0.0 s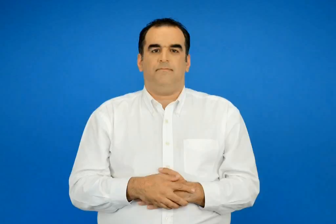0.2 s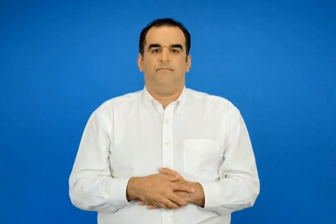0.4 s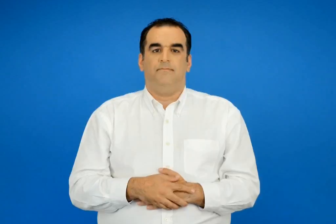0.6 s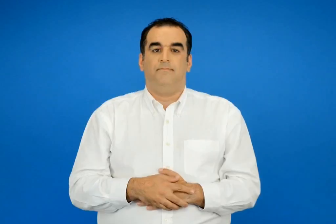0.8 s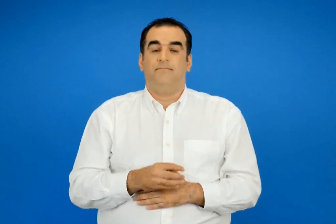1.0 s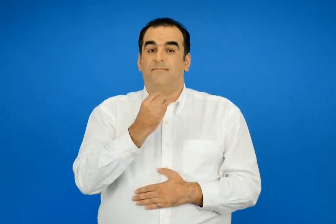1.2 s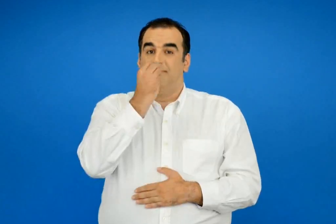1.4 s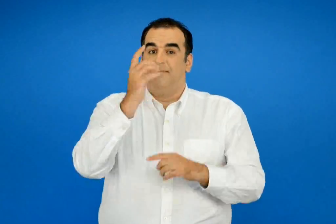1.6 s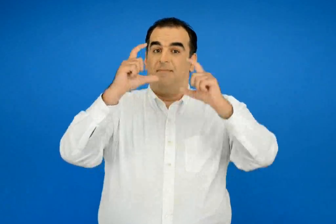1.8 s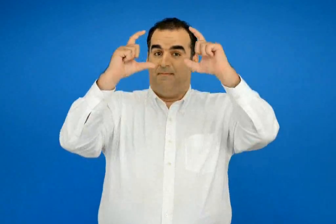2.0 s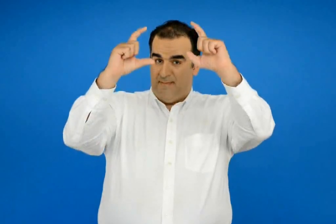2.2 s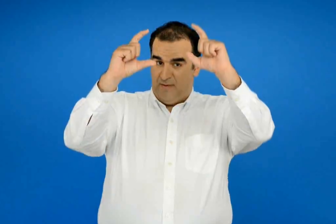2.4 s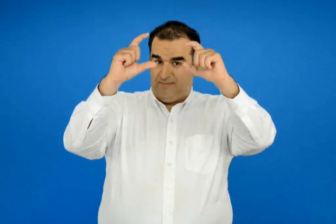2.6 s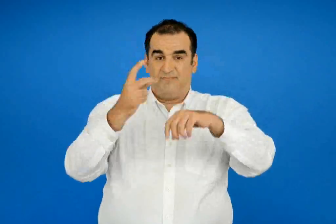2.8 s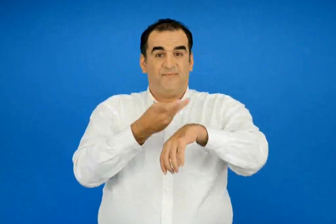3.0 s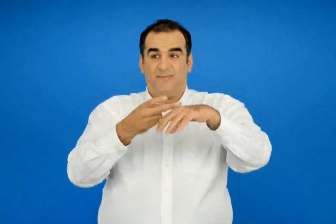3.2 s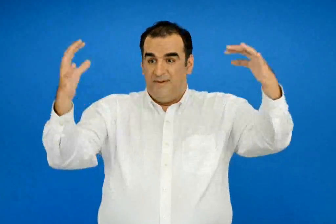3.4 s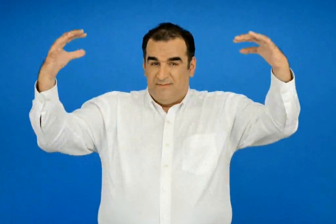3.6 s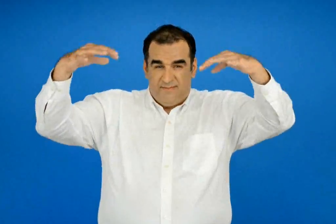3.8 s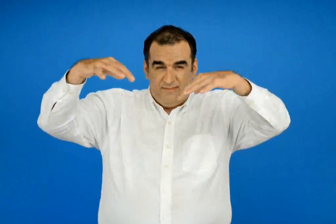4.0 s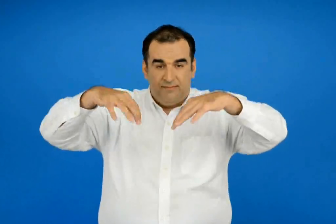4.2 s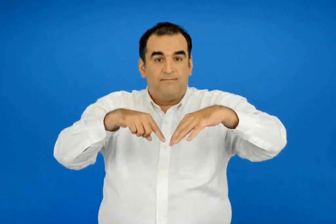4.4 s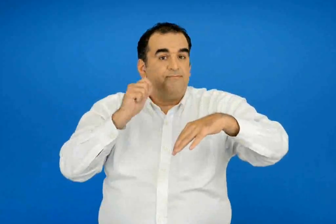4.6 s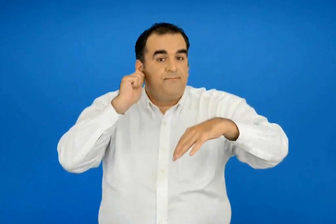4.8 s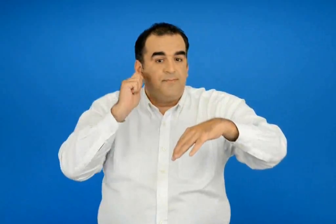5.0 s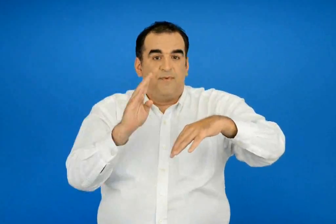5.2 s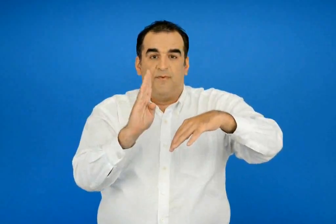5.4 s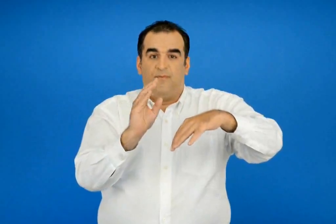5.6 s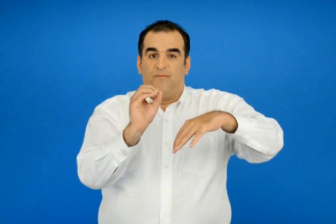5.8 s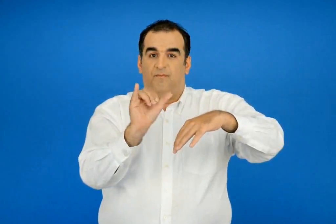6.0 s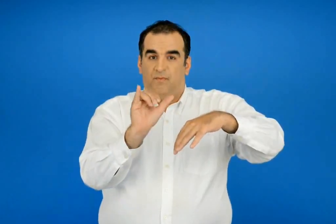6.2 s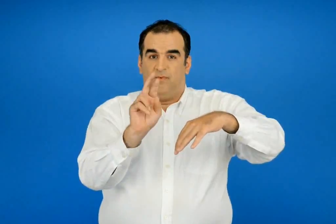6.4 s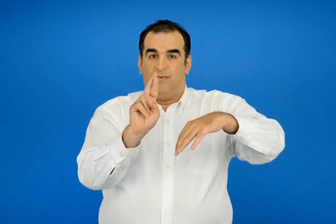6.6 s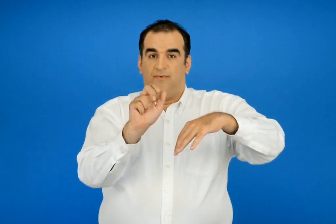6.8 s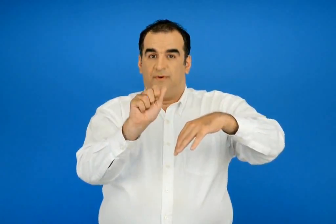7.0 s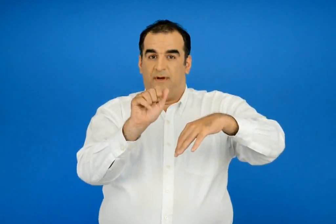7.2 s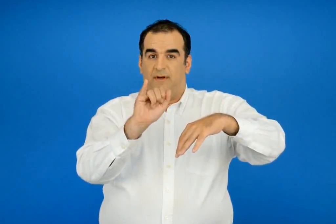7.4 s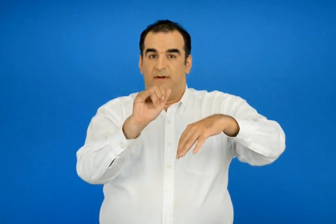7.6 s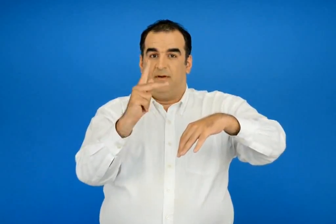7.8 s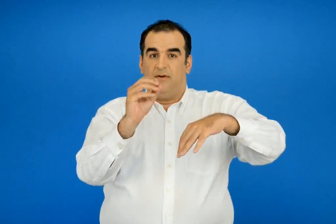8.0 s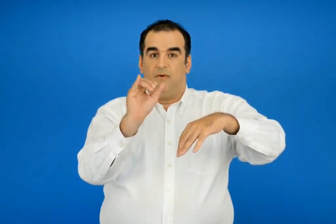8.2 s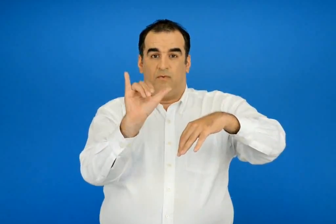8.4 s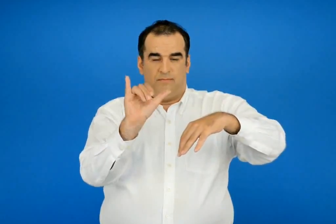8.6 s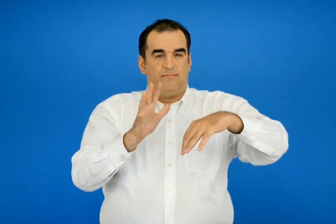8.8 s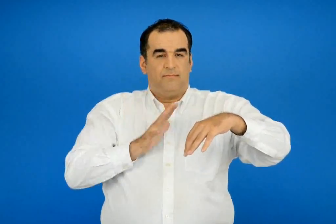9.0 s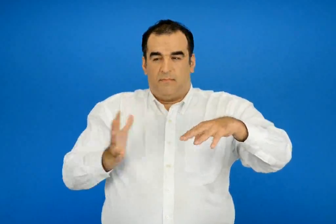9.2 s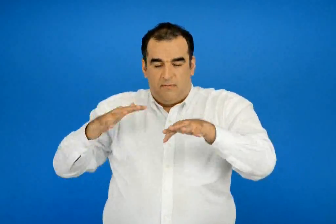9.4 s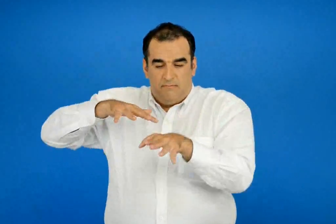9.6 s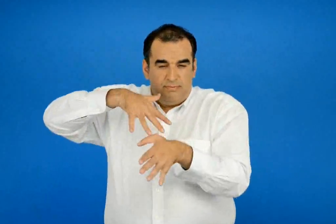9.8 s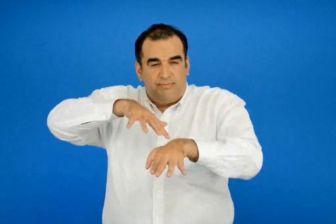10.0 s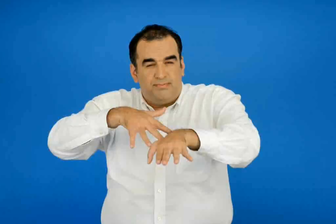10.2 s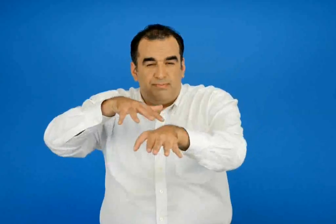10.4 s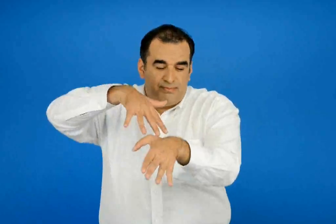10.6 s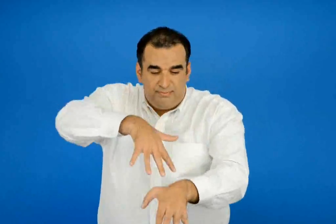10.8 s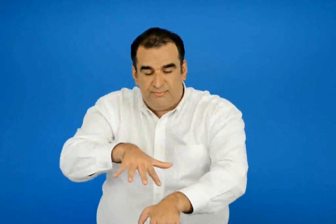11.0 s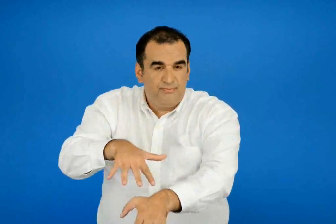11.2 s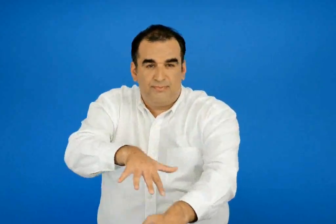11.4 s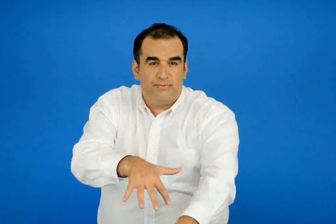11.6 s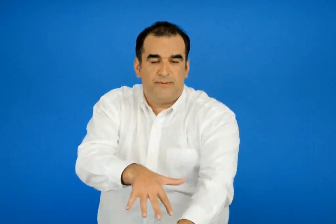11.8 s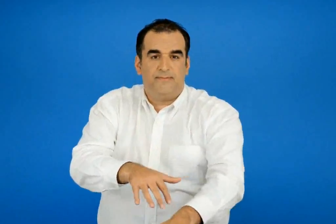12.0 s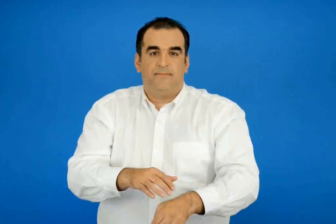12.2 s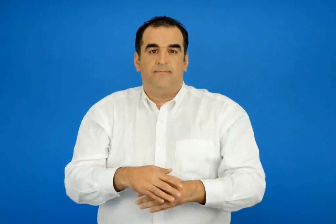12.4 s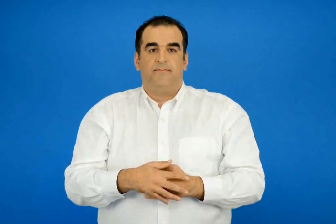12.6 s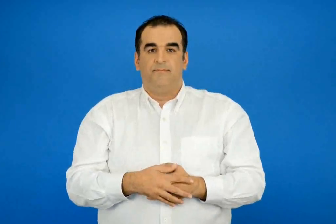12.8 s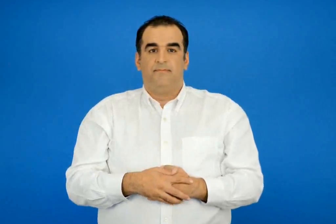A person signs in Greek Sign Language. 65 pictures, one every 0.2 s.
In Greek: κατάβαση του φαραγγιού του βουραϊκού τον μάιο ομαδική πεζοπορία
